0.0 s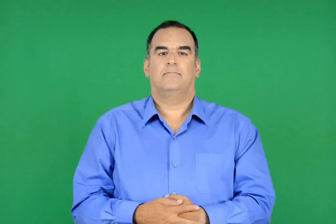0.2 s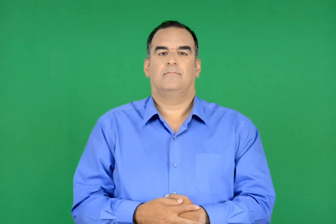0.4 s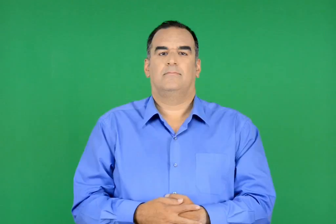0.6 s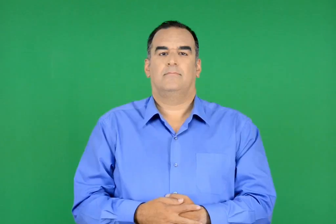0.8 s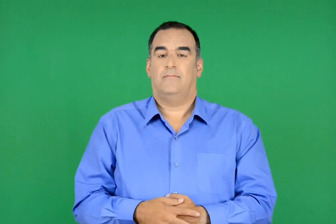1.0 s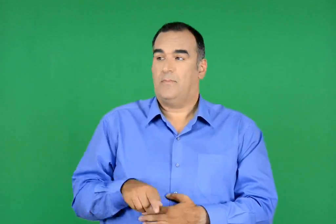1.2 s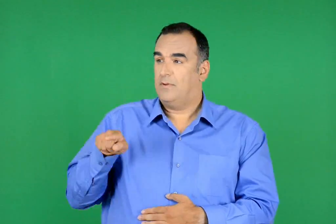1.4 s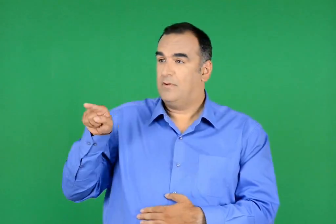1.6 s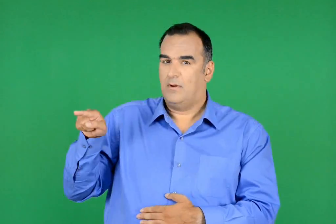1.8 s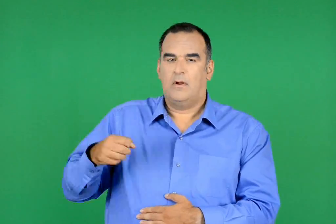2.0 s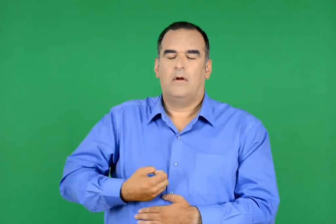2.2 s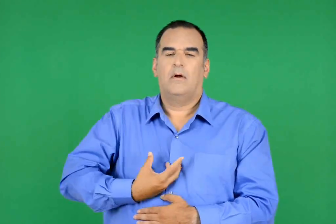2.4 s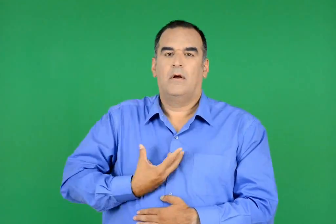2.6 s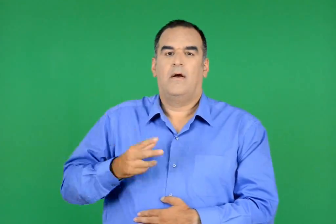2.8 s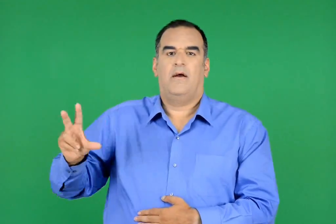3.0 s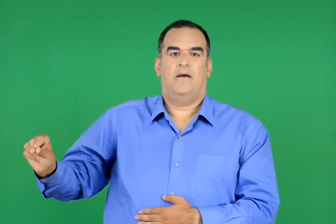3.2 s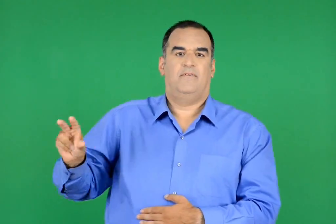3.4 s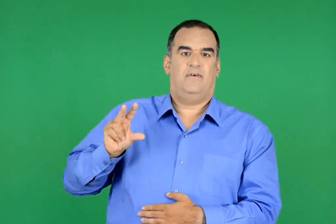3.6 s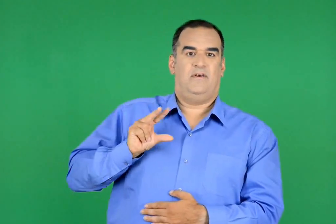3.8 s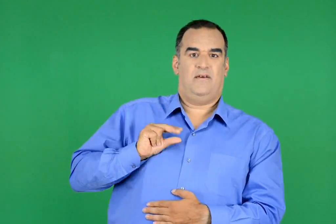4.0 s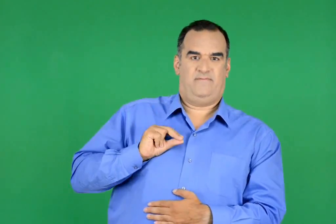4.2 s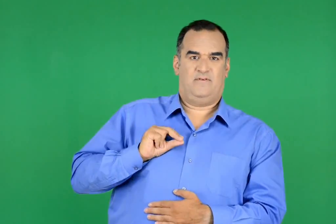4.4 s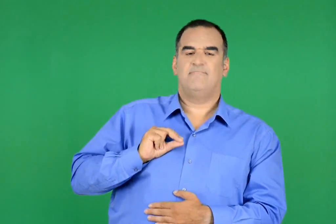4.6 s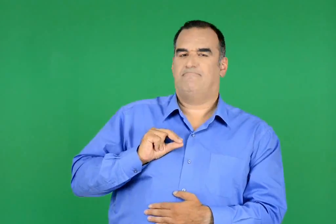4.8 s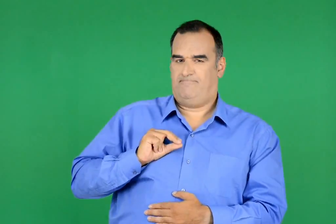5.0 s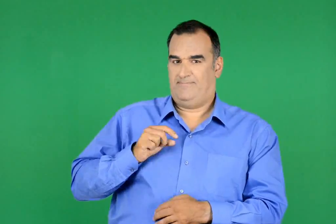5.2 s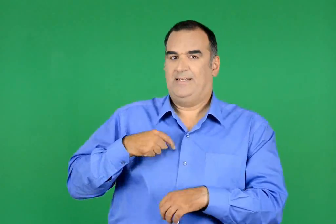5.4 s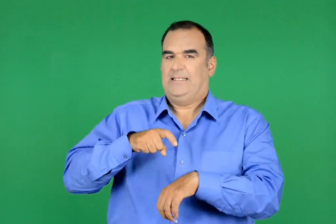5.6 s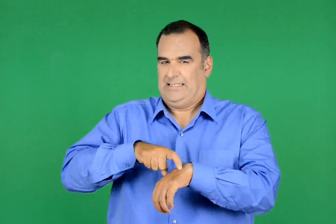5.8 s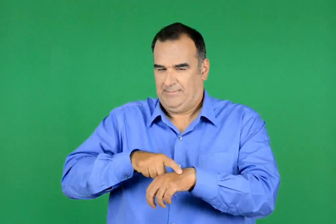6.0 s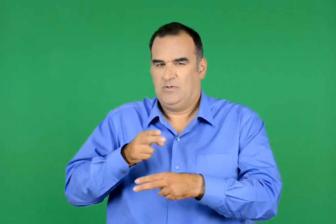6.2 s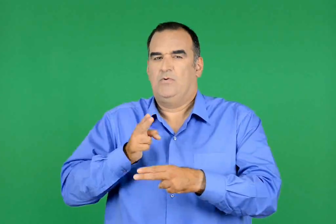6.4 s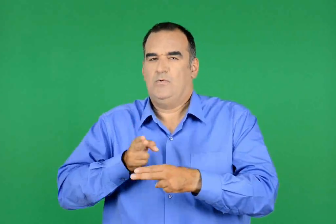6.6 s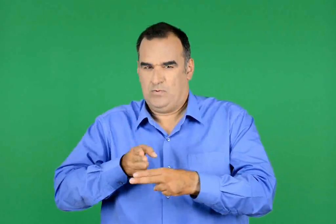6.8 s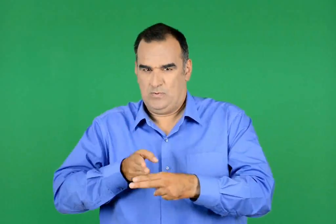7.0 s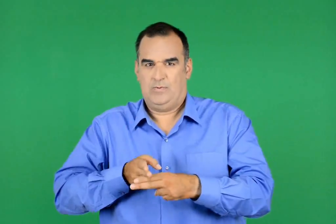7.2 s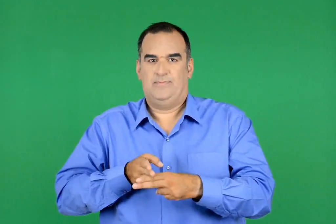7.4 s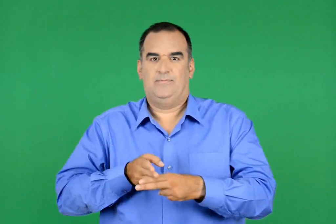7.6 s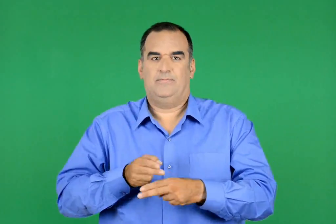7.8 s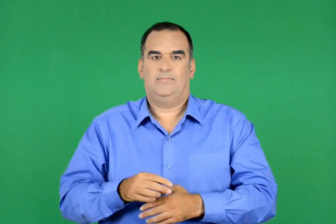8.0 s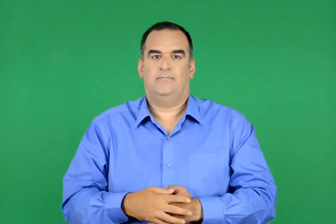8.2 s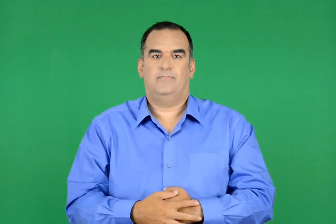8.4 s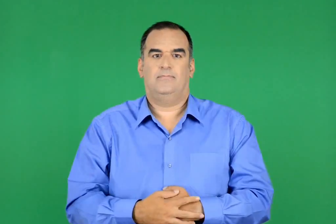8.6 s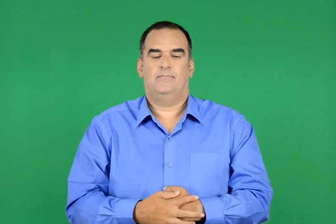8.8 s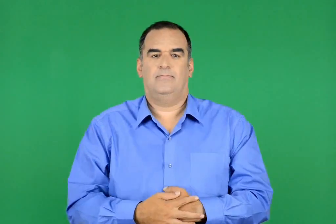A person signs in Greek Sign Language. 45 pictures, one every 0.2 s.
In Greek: ο µικρός ένιωθε το ίδιο όπως και αυτός. καταλάβαινε πόσο κρίσιμή ήταν η στιγμή
